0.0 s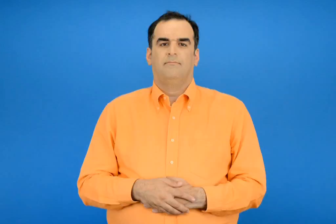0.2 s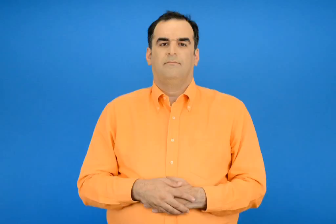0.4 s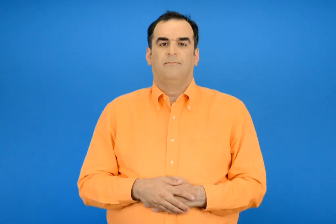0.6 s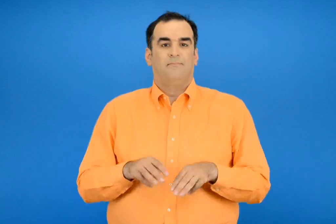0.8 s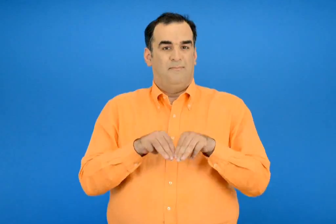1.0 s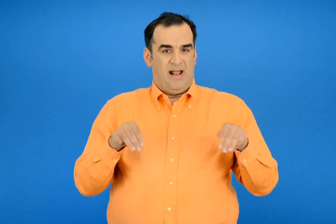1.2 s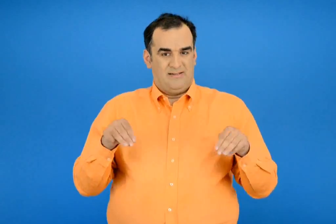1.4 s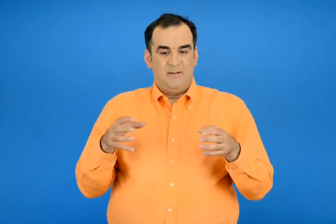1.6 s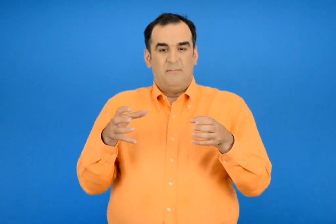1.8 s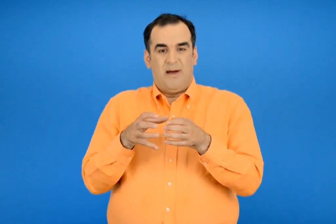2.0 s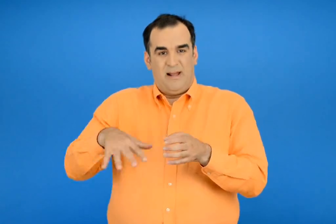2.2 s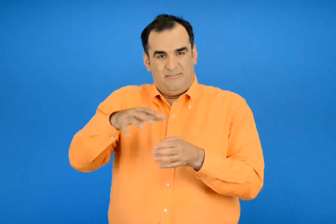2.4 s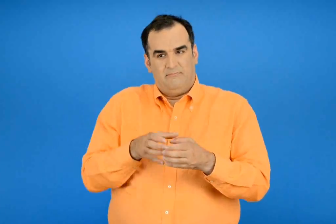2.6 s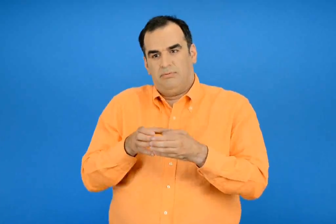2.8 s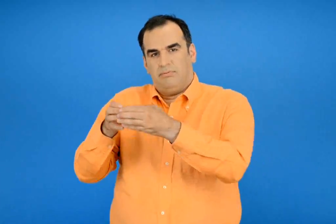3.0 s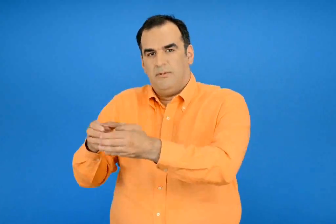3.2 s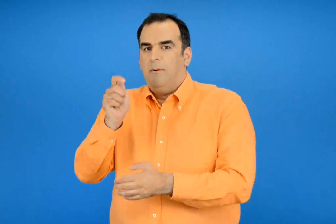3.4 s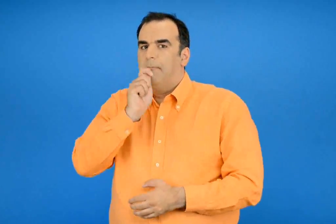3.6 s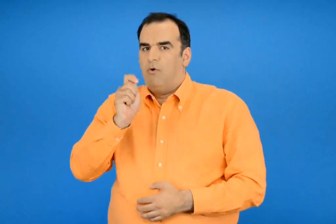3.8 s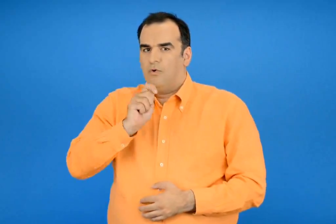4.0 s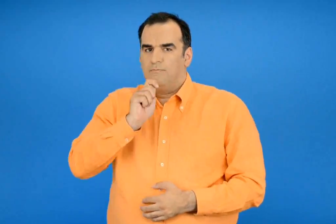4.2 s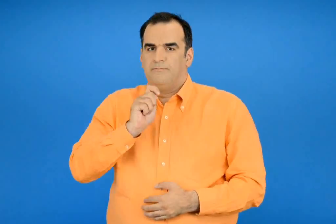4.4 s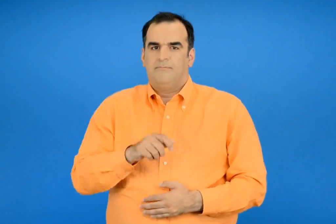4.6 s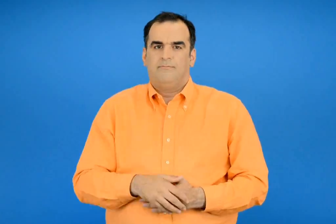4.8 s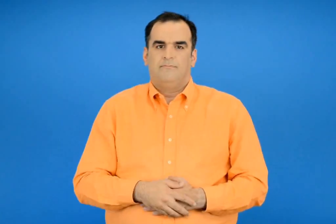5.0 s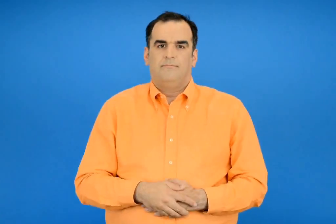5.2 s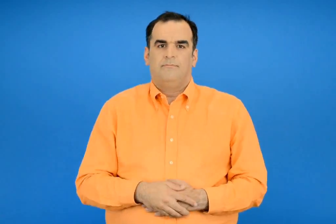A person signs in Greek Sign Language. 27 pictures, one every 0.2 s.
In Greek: ο μιχάλης με την παρέα του πήγαν για παγωτό
